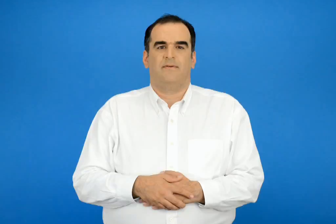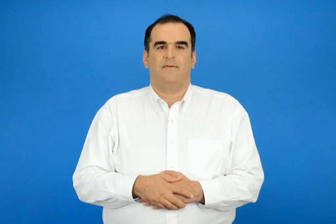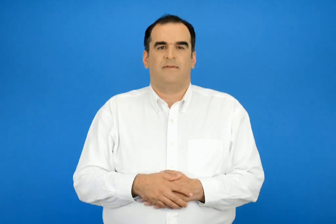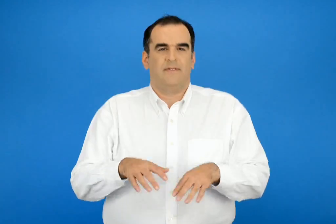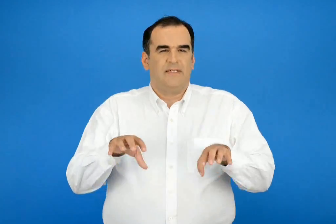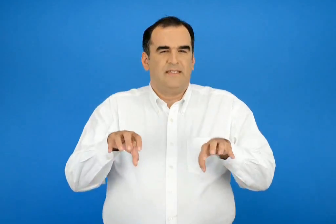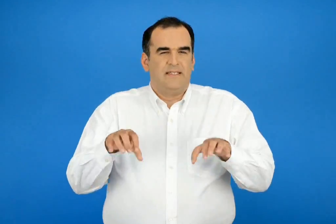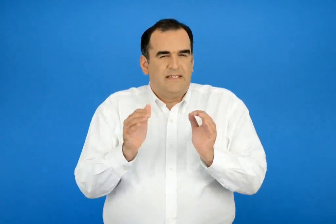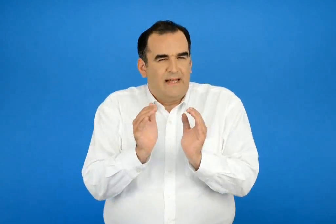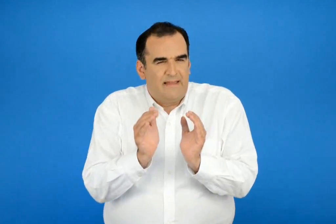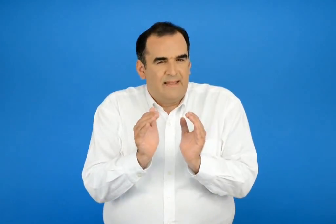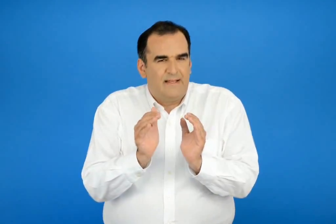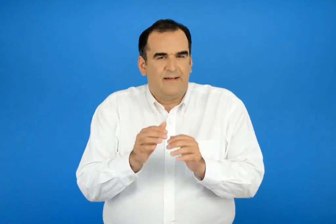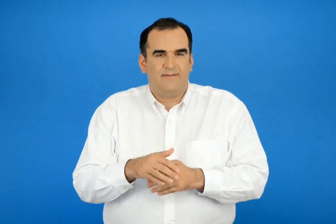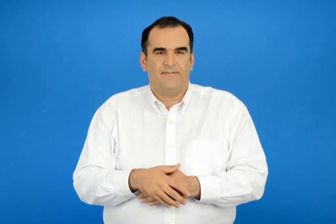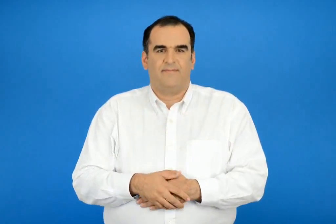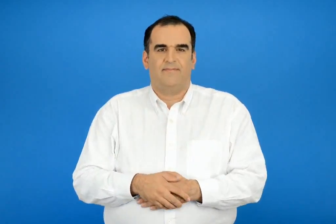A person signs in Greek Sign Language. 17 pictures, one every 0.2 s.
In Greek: σκυλάκι
